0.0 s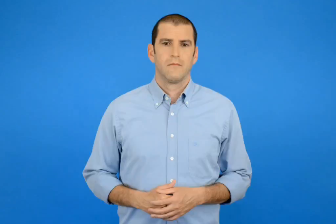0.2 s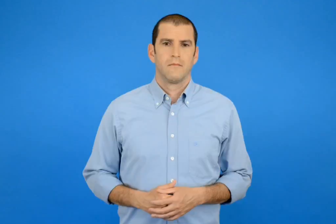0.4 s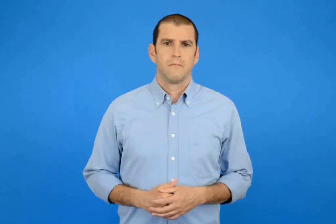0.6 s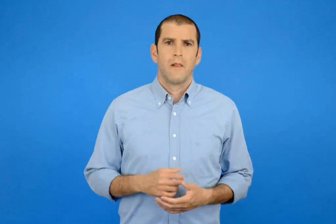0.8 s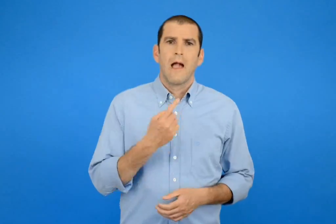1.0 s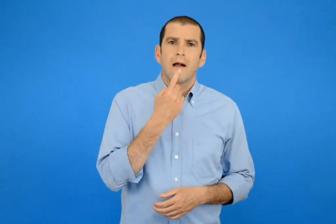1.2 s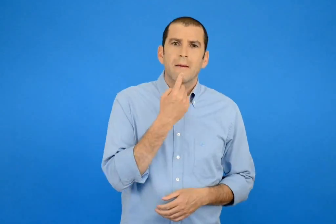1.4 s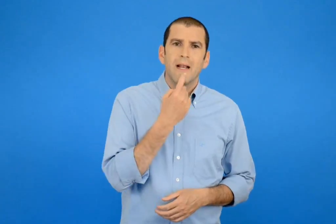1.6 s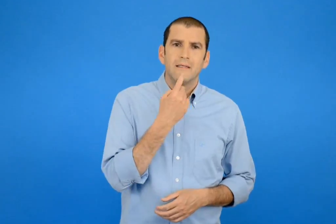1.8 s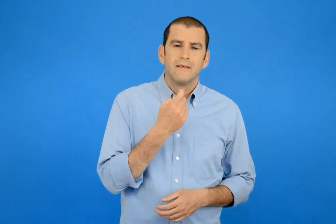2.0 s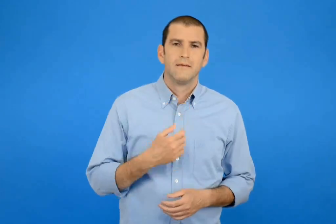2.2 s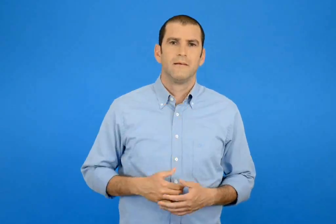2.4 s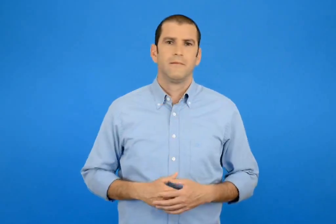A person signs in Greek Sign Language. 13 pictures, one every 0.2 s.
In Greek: καραμέλες
